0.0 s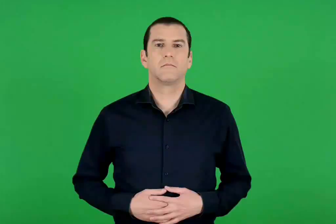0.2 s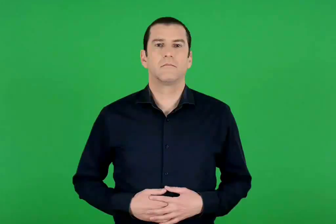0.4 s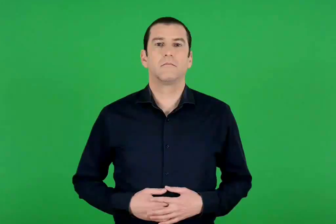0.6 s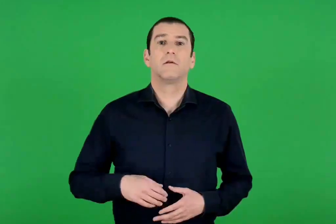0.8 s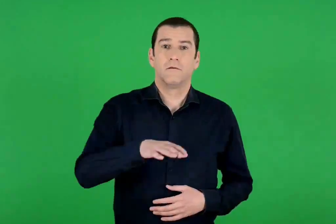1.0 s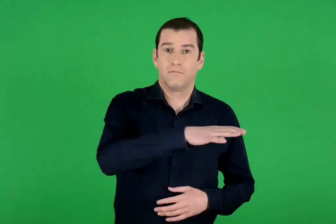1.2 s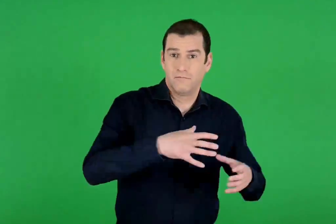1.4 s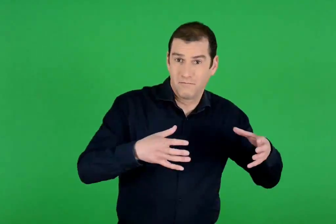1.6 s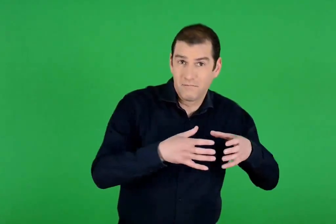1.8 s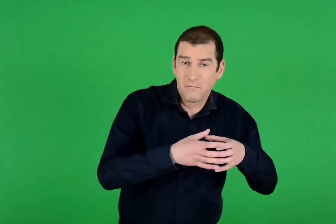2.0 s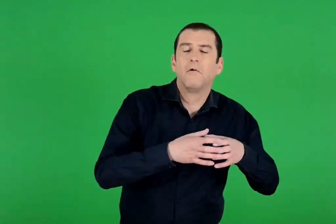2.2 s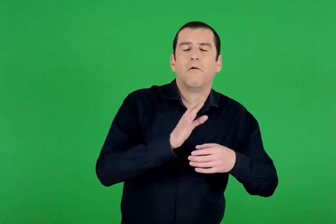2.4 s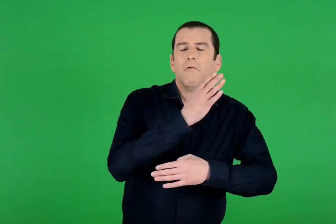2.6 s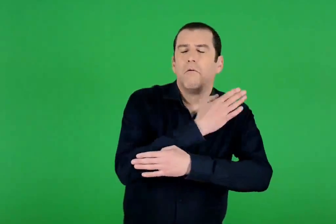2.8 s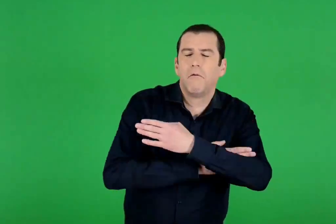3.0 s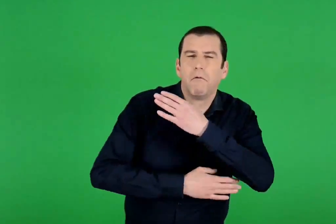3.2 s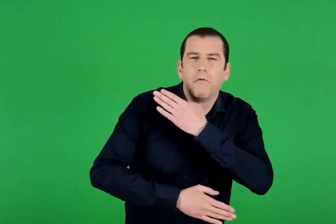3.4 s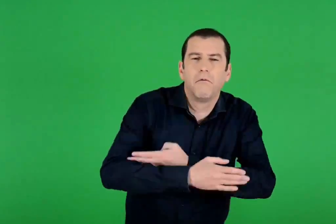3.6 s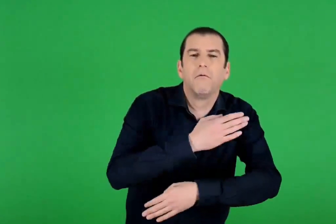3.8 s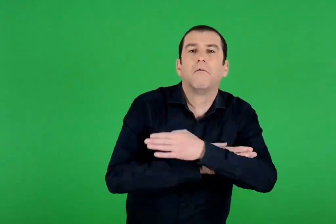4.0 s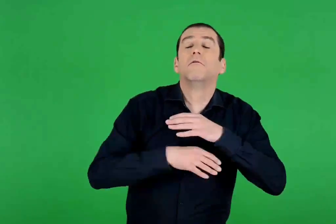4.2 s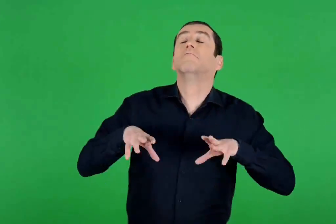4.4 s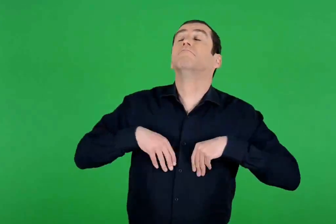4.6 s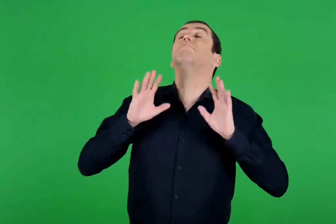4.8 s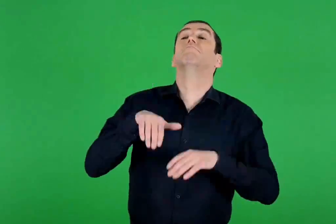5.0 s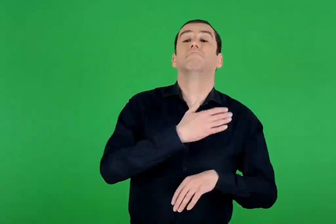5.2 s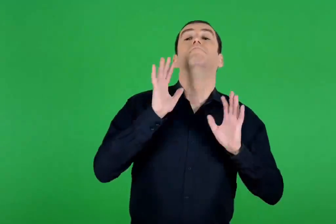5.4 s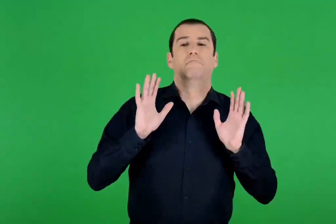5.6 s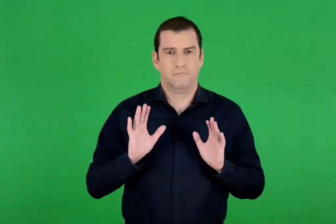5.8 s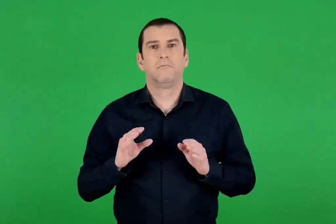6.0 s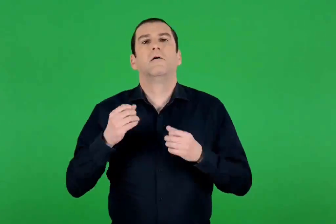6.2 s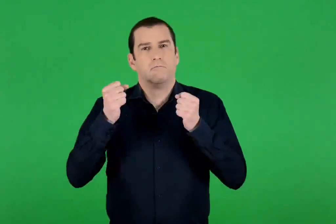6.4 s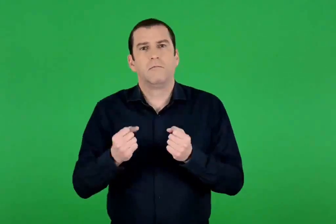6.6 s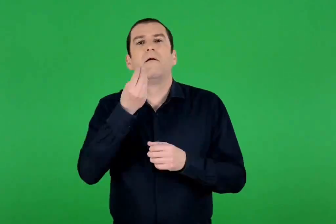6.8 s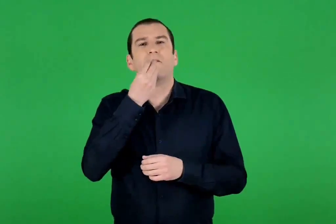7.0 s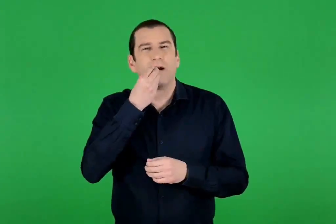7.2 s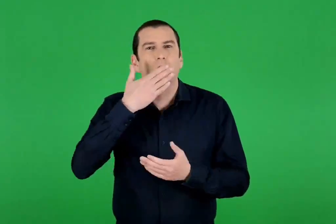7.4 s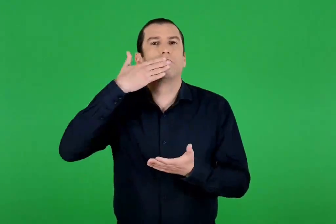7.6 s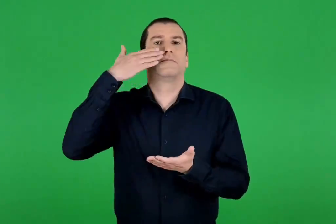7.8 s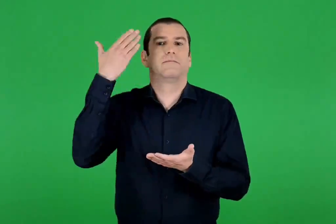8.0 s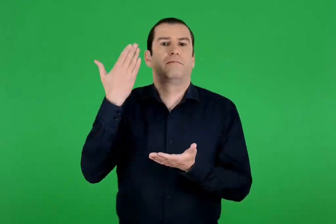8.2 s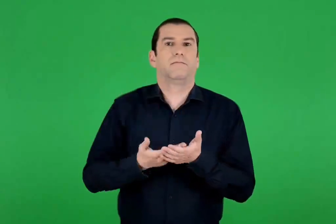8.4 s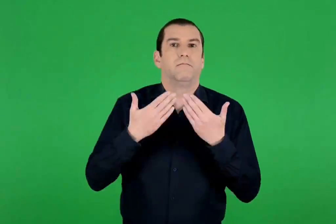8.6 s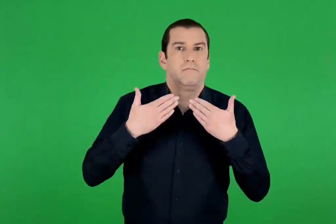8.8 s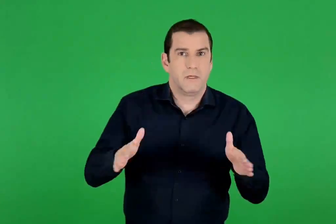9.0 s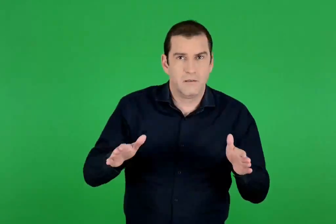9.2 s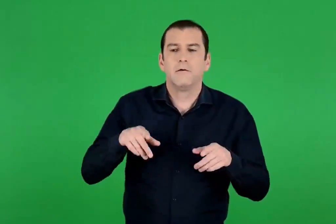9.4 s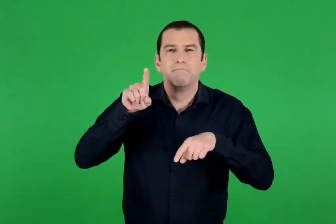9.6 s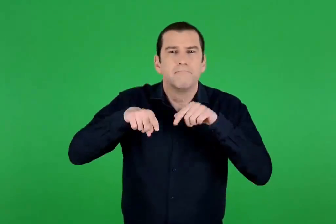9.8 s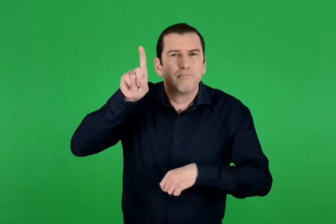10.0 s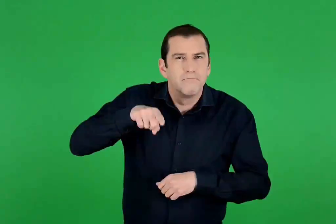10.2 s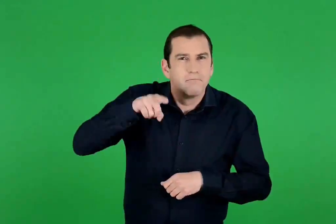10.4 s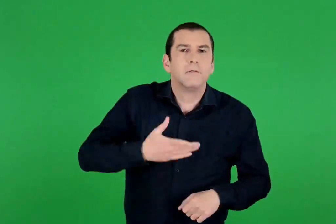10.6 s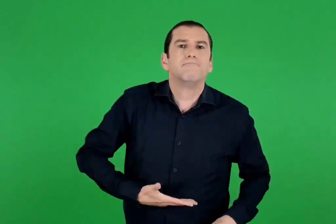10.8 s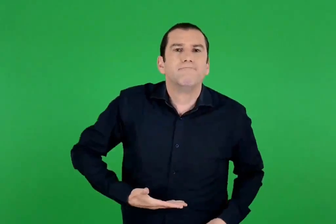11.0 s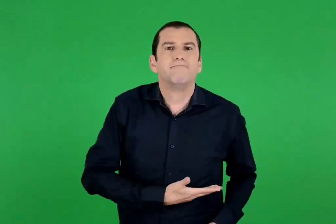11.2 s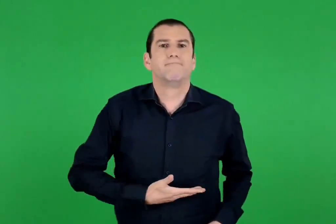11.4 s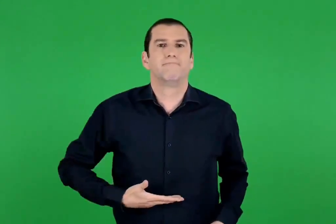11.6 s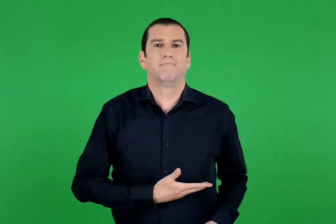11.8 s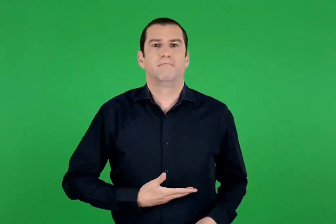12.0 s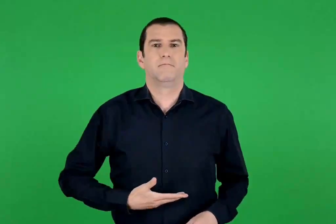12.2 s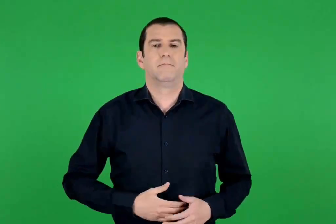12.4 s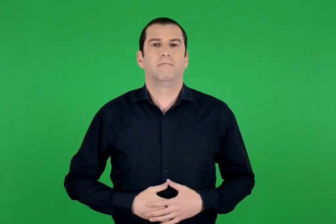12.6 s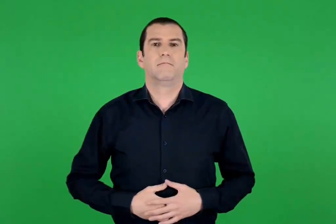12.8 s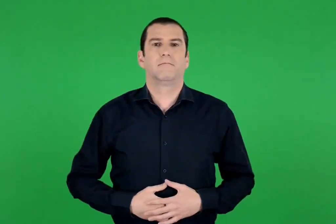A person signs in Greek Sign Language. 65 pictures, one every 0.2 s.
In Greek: μα εκείνοι ήταν πολύ κουρασμένοι και δε δέχονταν. όταν τους τέλειωσαν τα τρόφιμα , έμειναν μερικές μέρες νηστικοί
